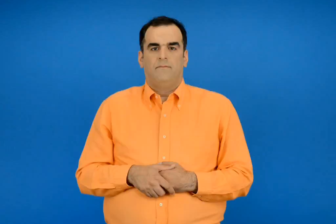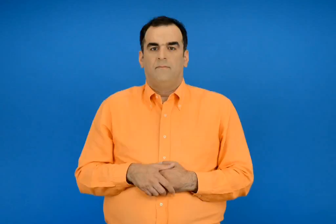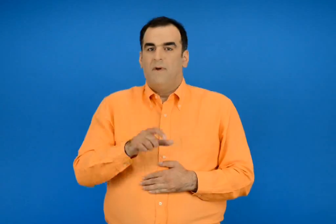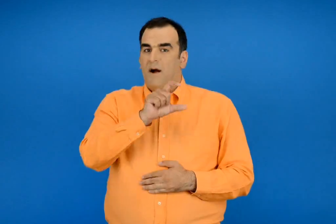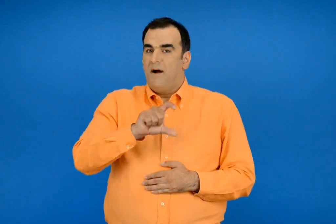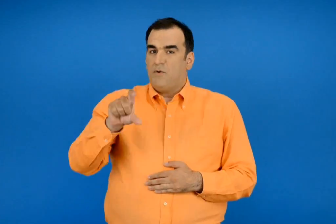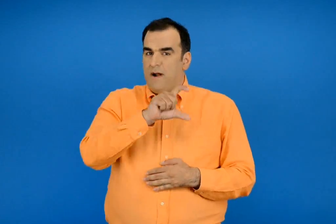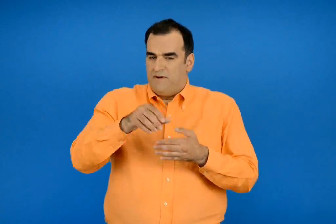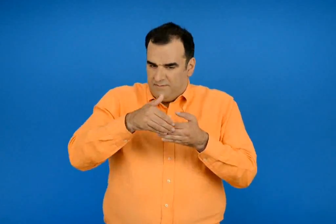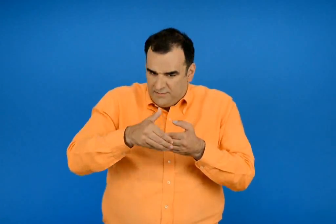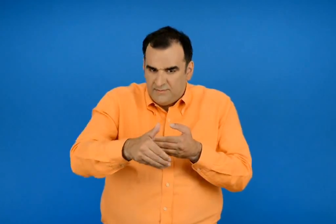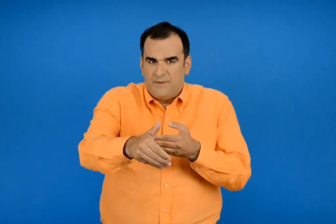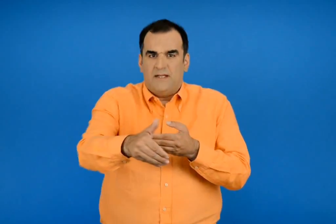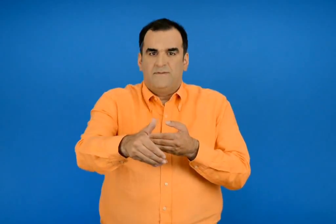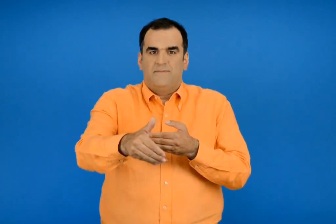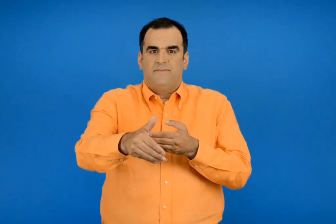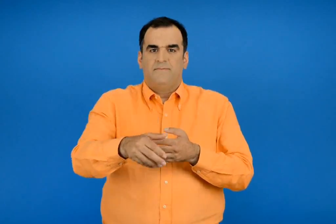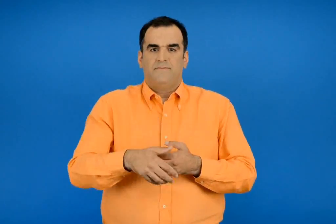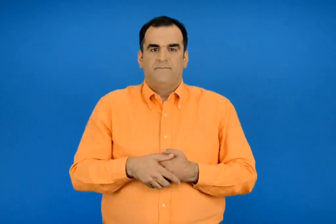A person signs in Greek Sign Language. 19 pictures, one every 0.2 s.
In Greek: μερικές εβδομάδες
